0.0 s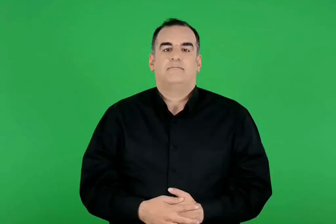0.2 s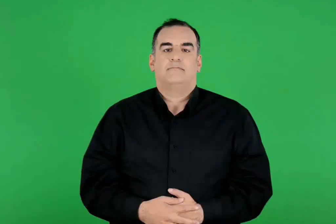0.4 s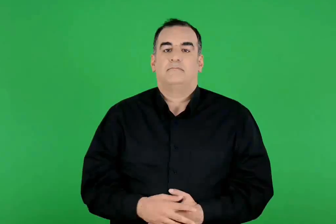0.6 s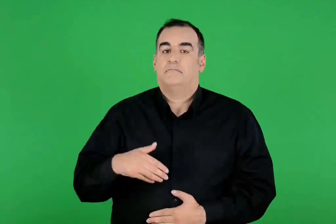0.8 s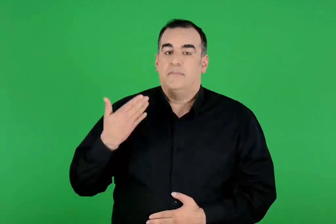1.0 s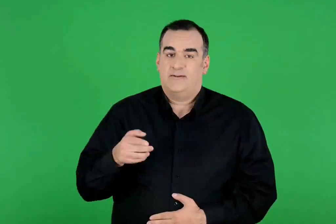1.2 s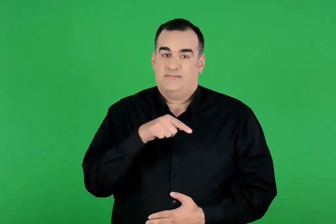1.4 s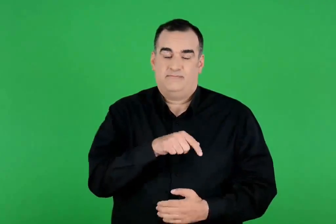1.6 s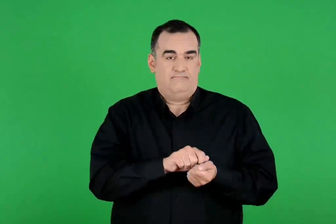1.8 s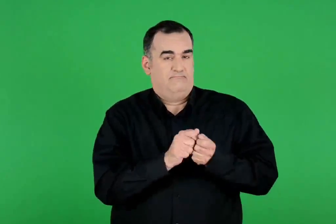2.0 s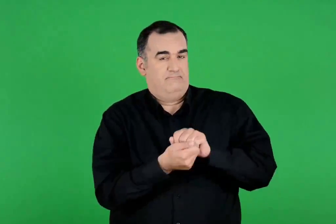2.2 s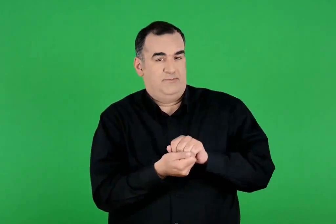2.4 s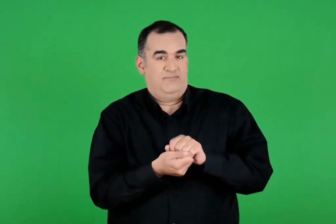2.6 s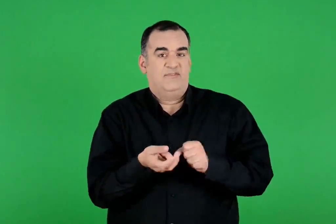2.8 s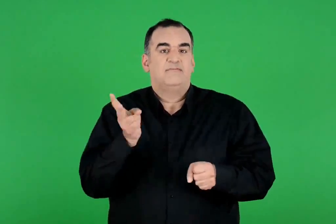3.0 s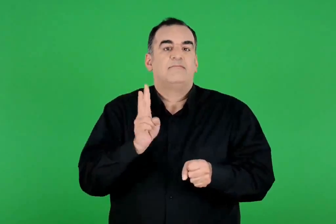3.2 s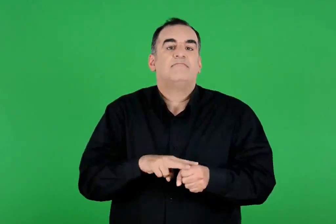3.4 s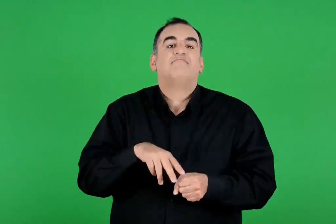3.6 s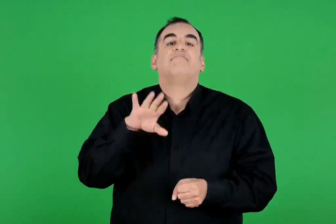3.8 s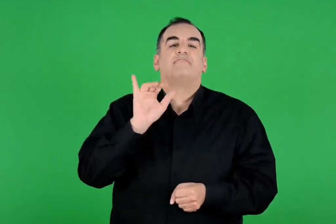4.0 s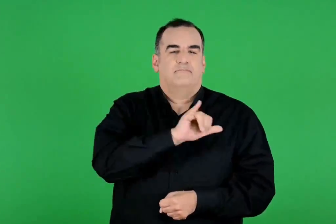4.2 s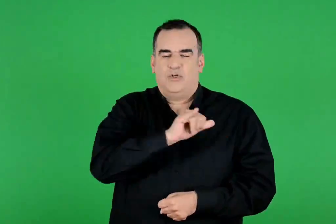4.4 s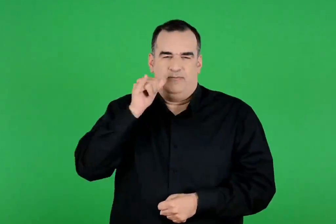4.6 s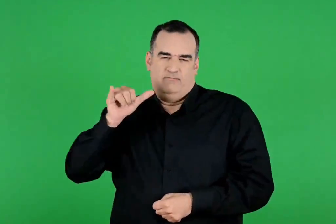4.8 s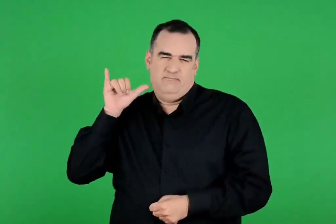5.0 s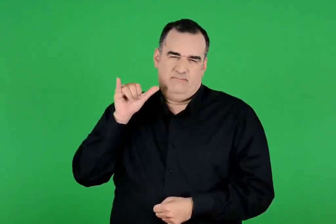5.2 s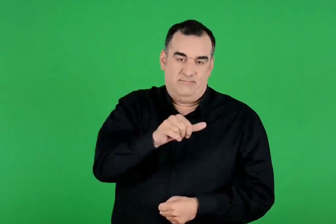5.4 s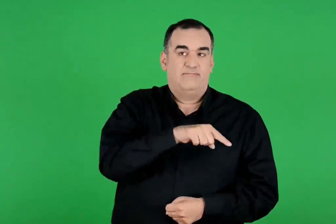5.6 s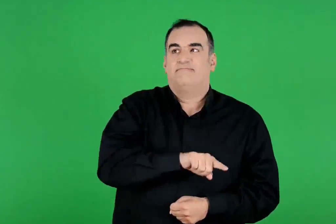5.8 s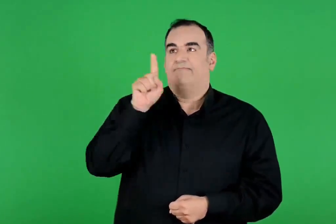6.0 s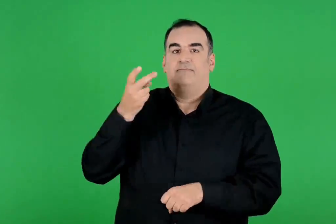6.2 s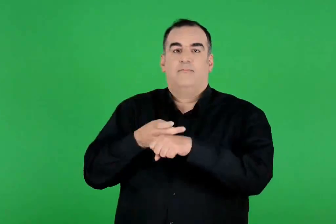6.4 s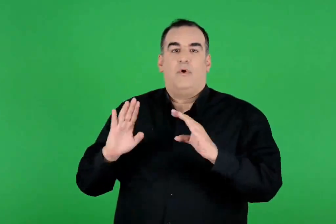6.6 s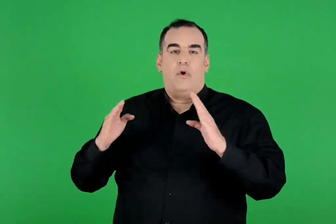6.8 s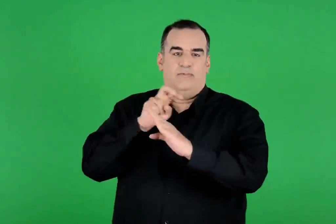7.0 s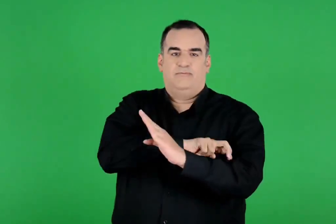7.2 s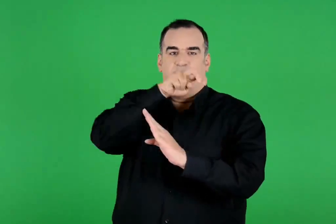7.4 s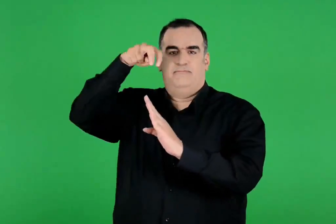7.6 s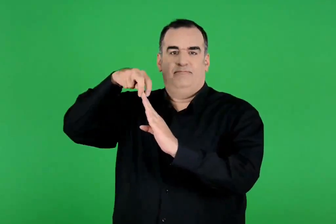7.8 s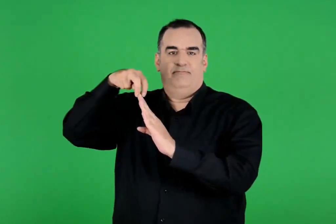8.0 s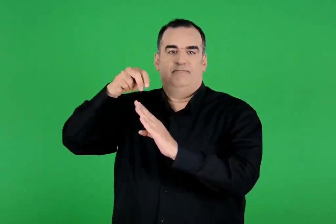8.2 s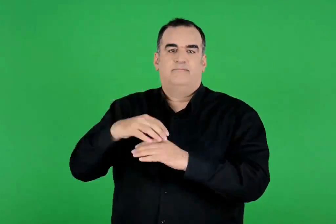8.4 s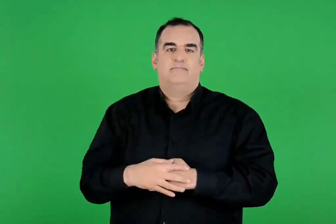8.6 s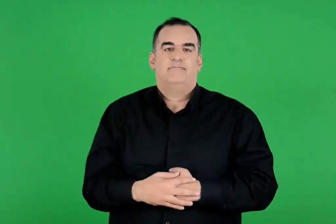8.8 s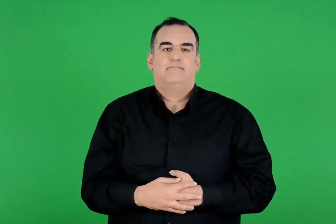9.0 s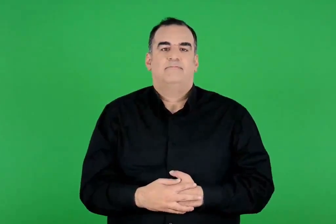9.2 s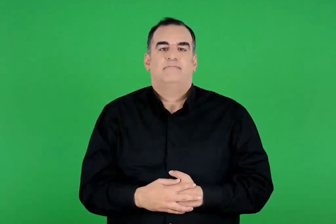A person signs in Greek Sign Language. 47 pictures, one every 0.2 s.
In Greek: μετά θα γινόταν αθάνατος και θα ανέβαινε στον όλυμπο
